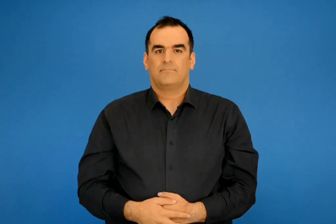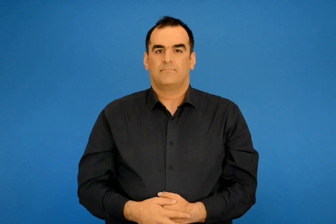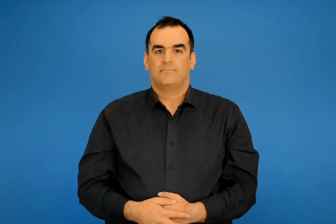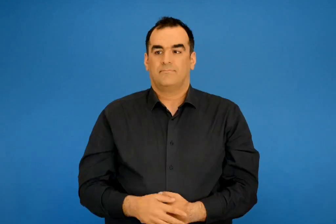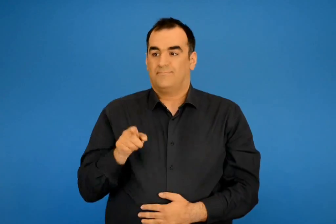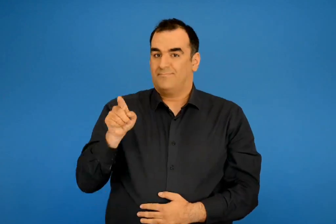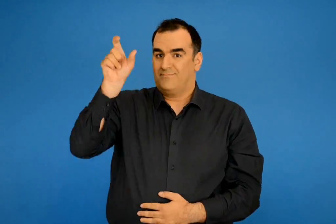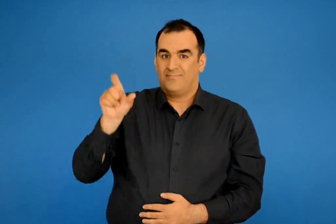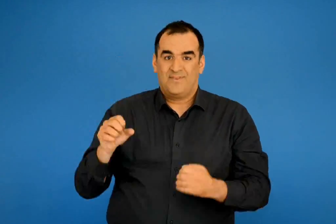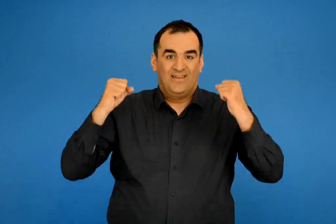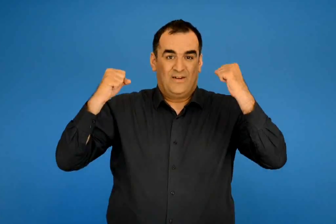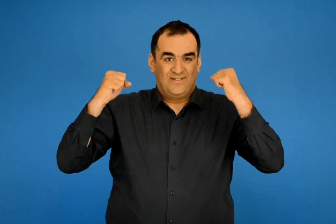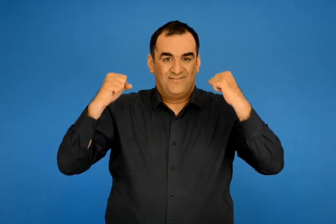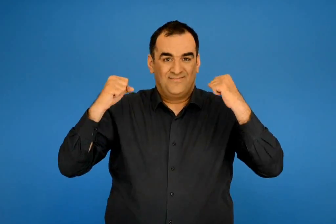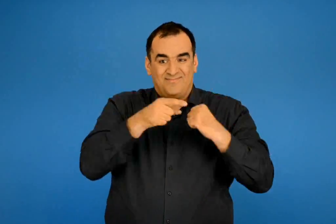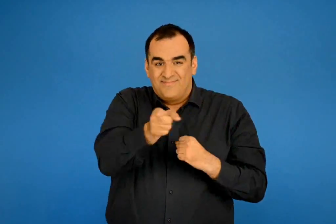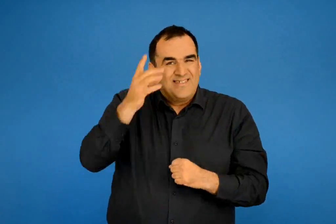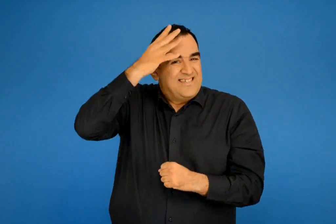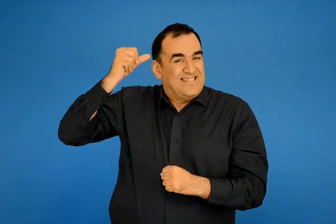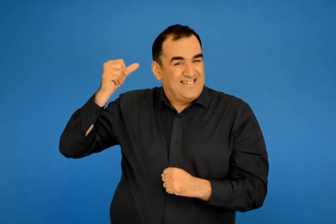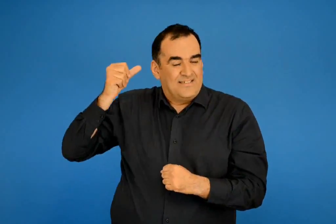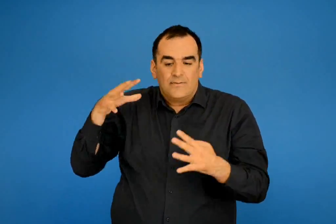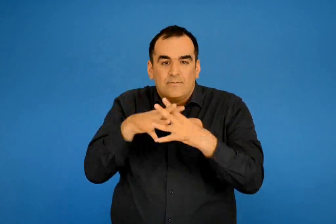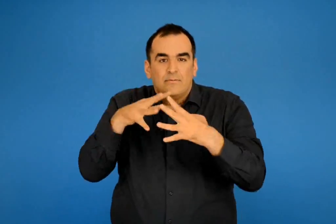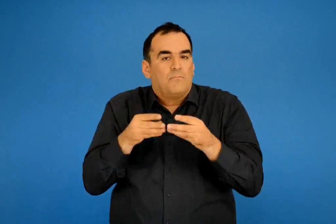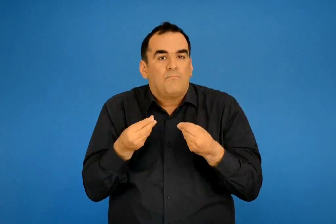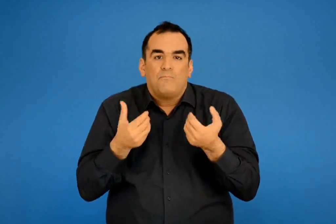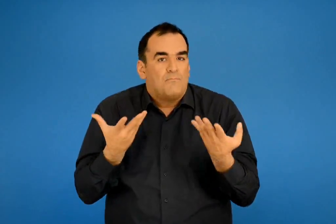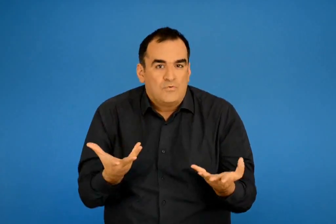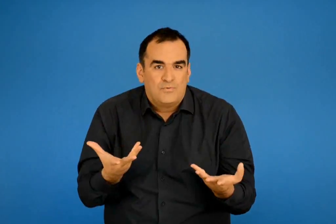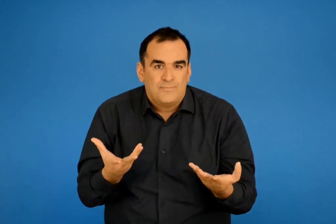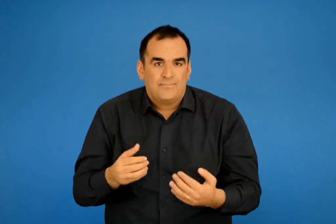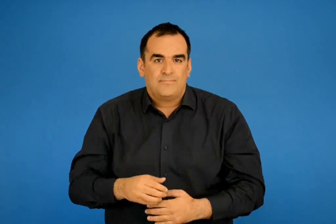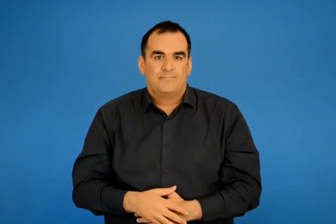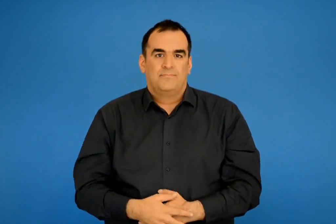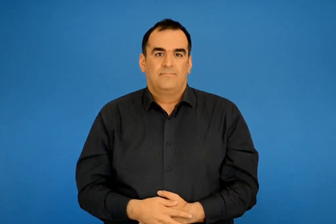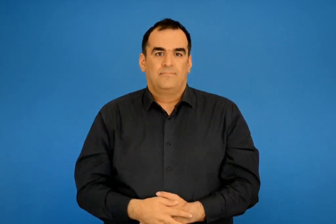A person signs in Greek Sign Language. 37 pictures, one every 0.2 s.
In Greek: και πως αγωνίστηκε ο ήρωας που ξεχάσαμε ;
